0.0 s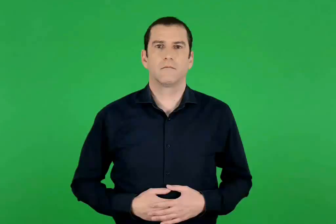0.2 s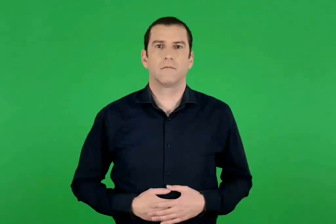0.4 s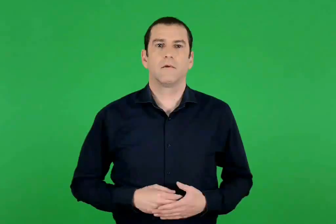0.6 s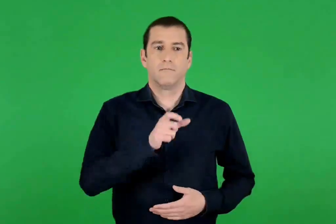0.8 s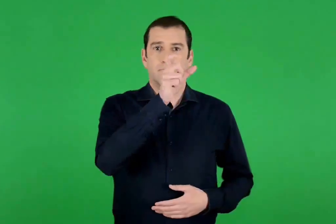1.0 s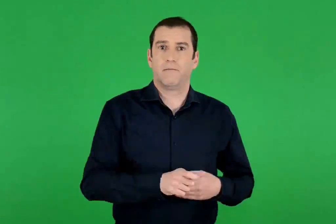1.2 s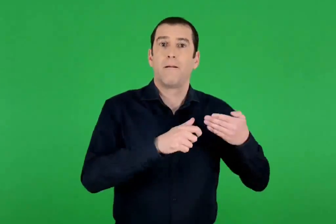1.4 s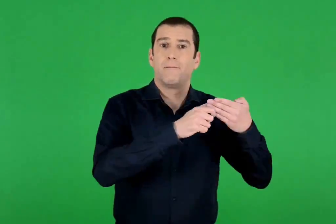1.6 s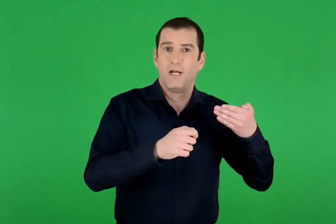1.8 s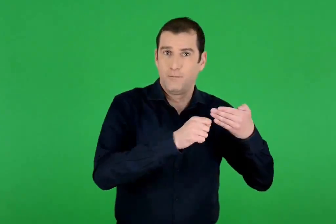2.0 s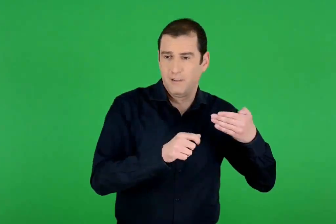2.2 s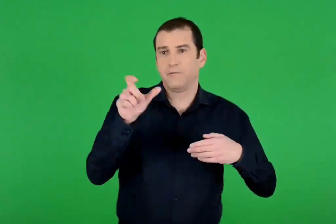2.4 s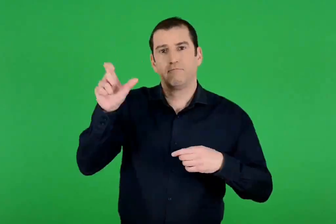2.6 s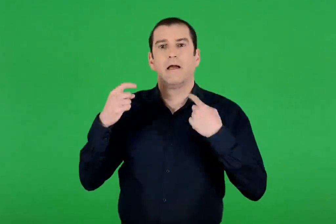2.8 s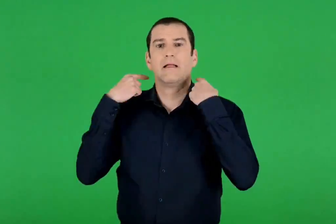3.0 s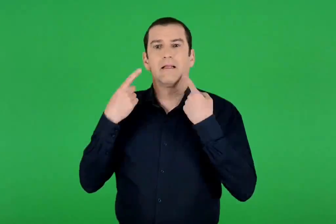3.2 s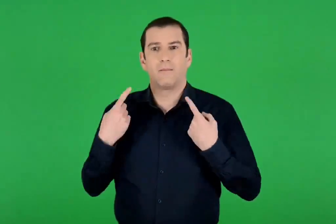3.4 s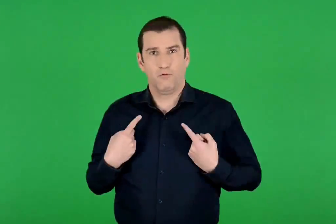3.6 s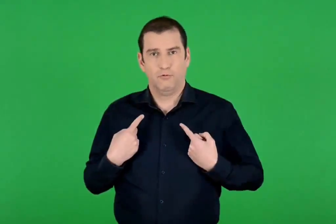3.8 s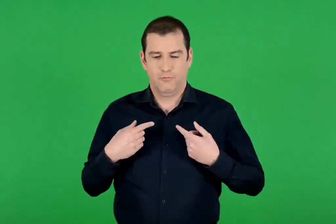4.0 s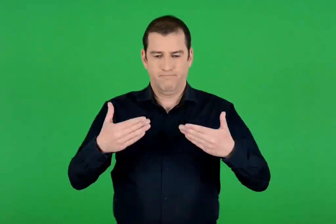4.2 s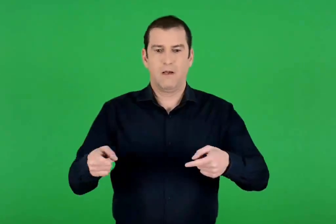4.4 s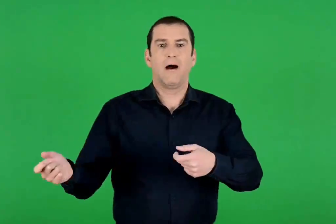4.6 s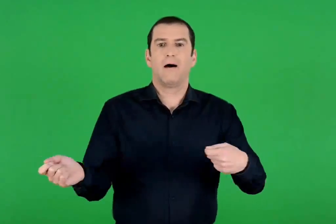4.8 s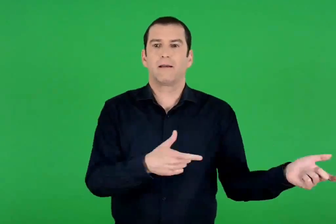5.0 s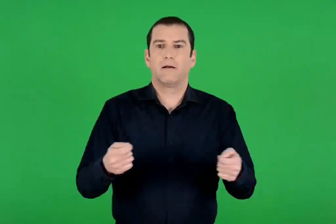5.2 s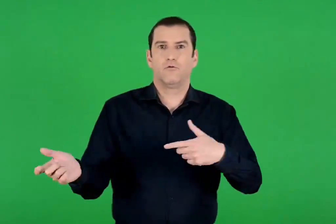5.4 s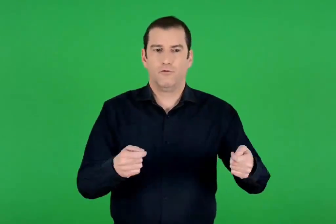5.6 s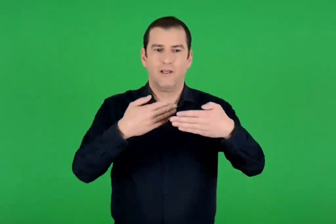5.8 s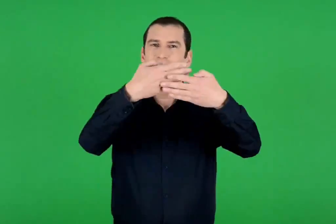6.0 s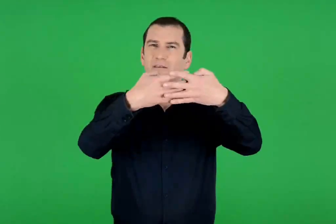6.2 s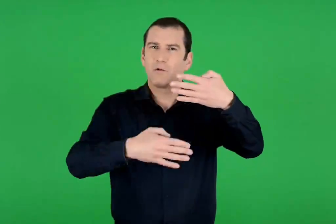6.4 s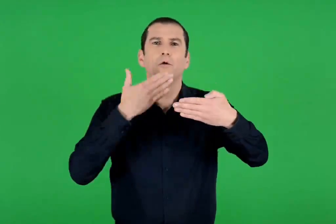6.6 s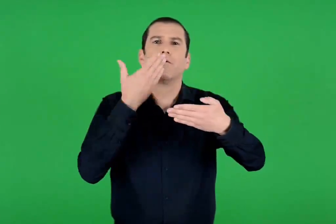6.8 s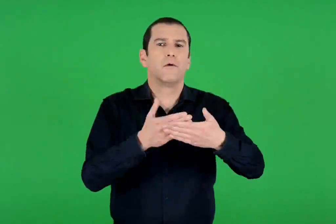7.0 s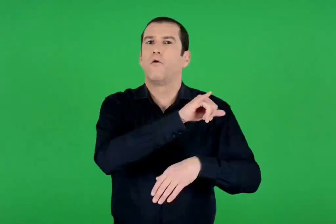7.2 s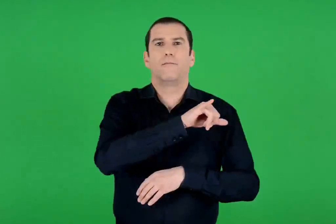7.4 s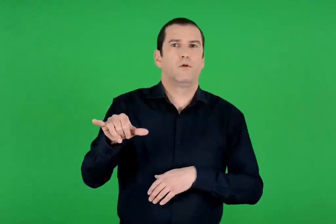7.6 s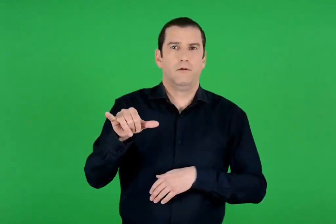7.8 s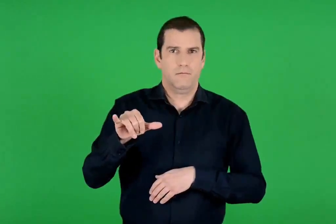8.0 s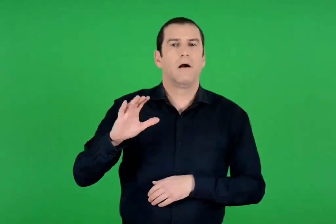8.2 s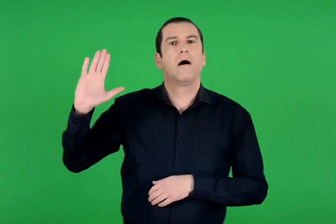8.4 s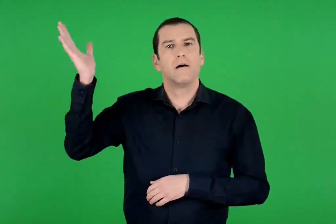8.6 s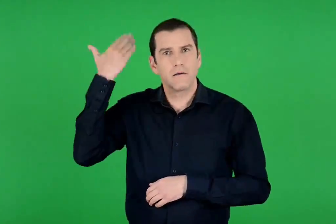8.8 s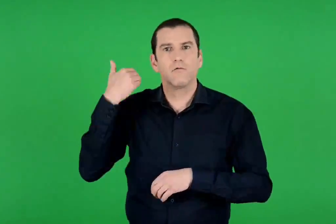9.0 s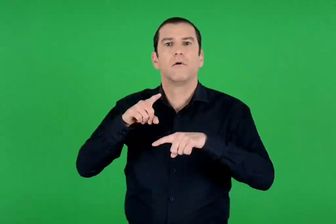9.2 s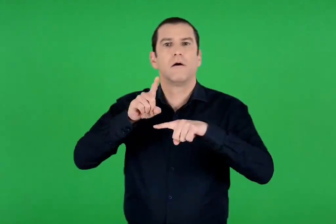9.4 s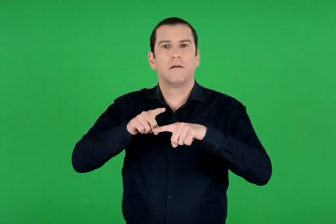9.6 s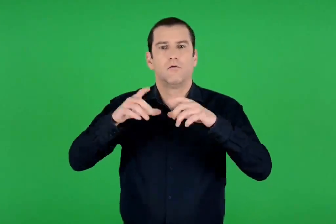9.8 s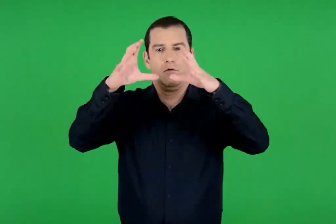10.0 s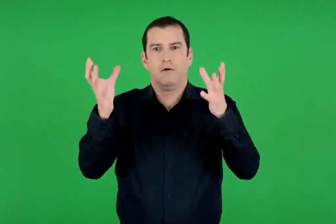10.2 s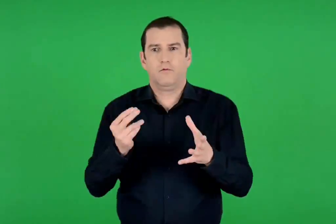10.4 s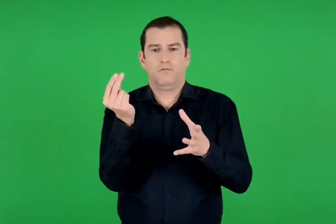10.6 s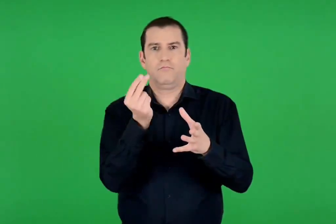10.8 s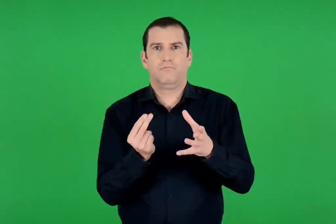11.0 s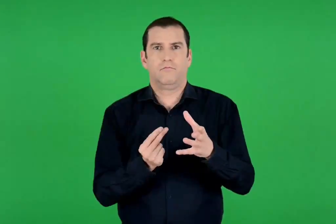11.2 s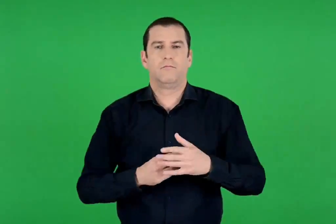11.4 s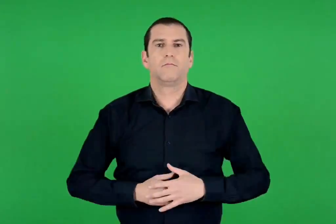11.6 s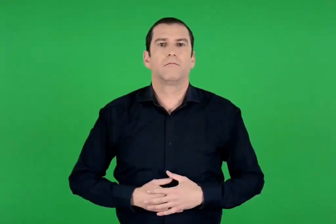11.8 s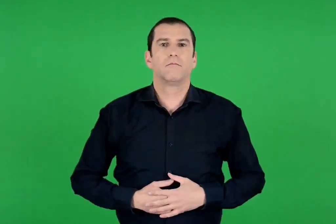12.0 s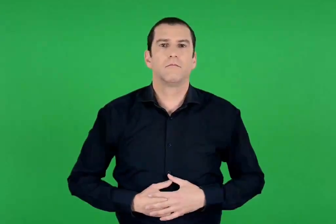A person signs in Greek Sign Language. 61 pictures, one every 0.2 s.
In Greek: η πηνελόπη κι ο τηλέμαχος μπροστά στον αργαλειό με το ατέλειωτο υφαντό της. από αρχαίο ελληνικό αγγείο
